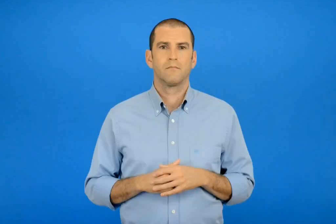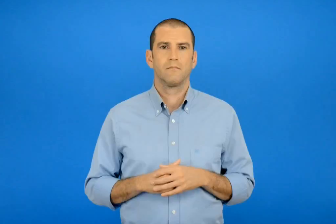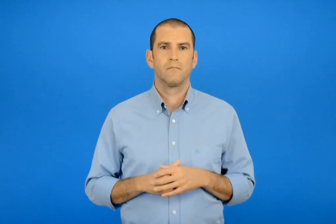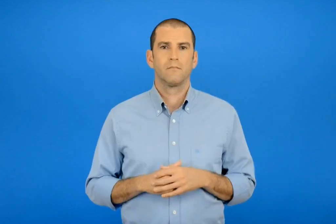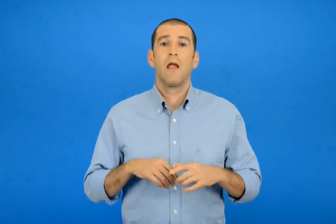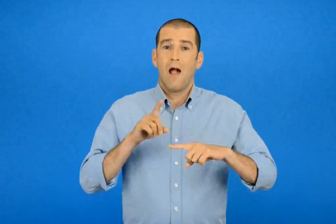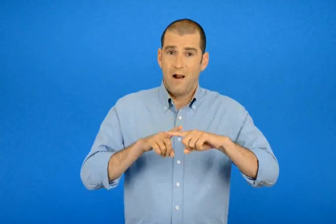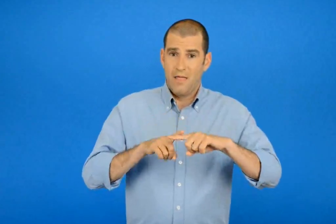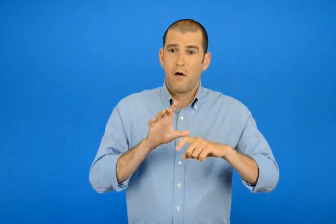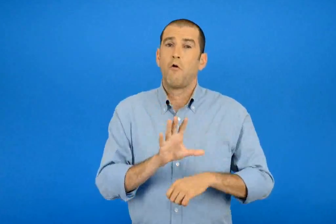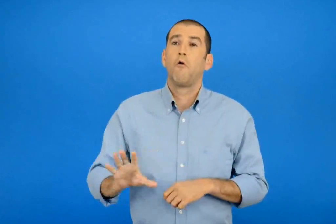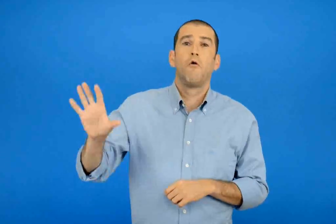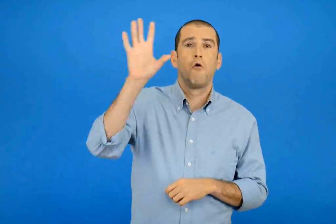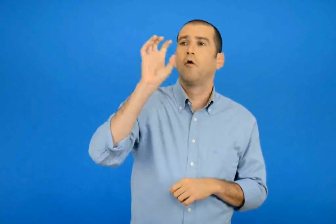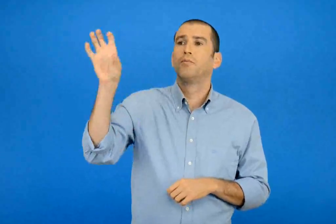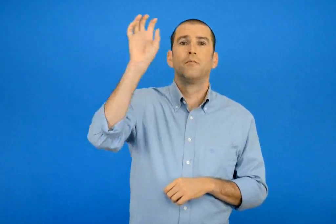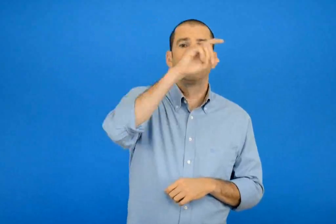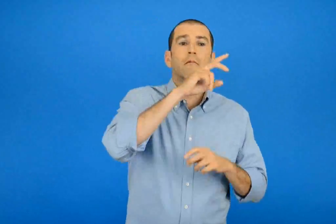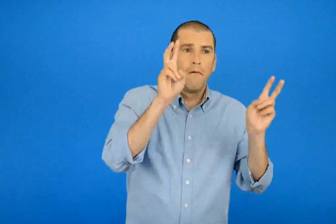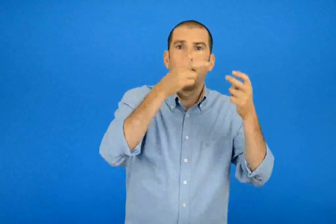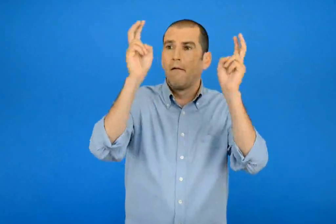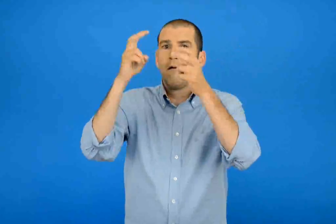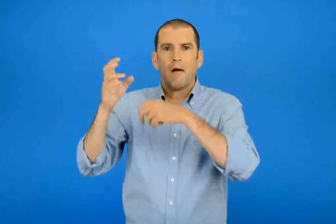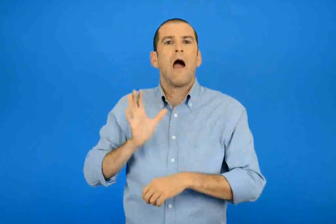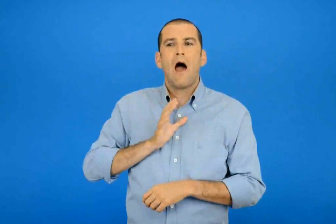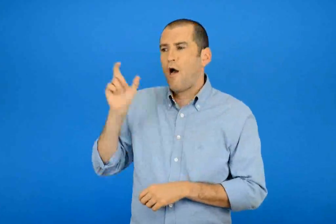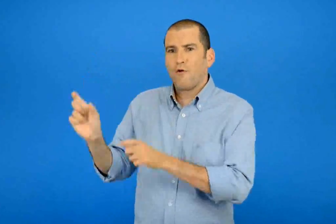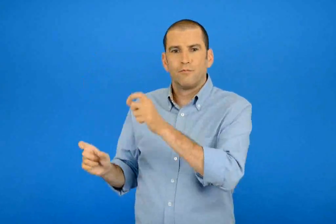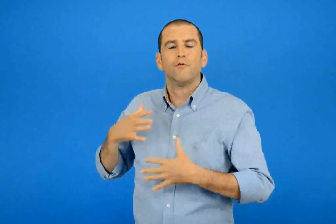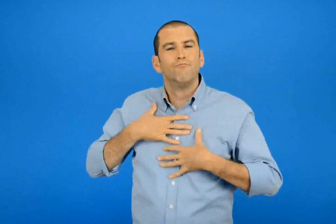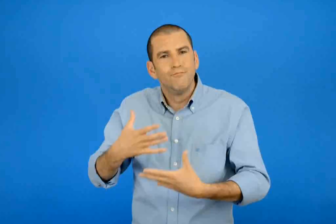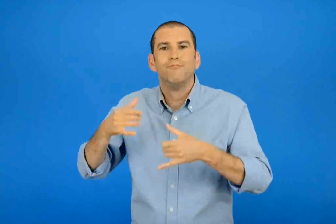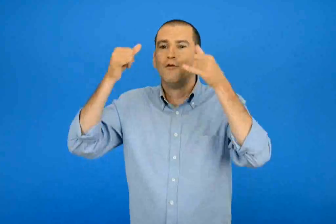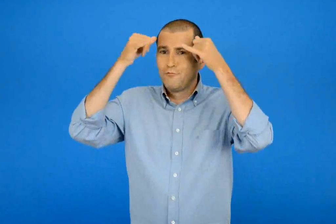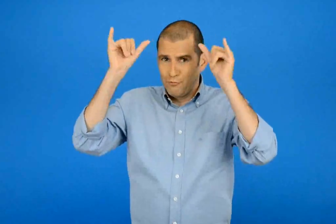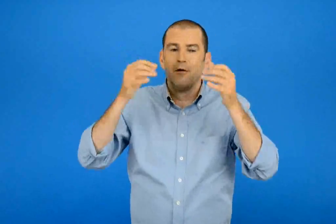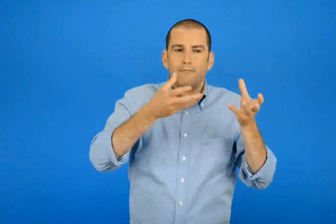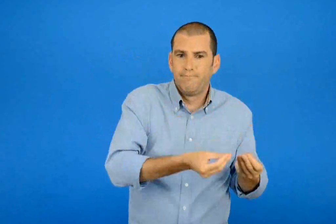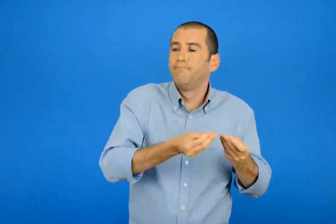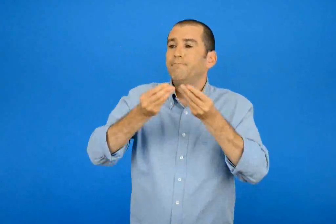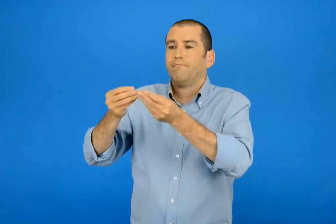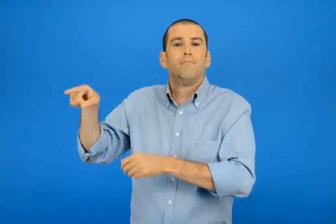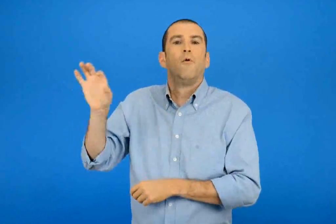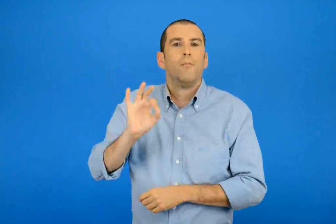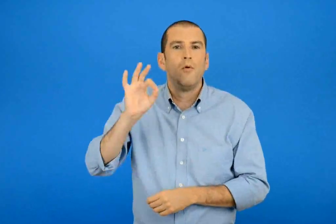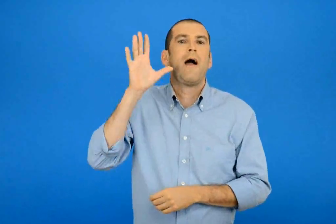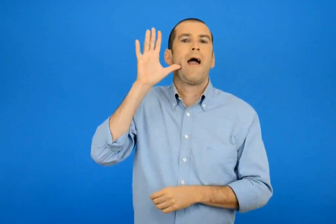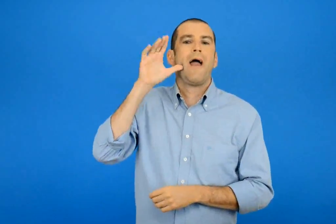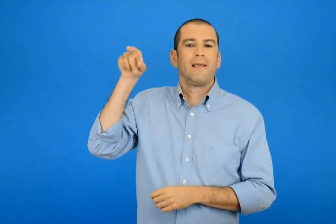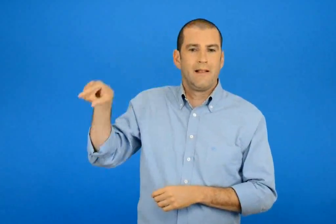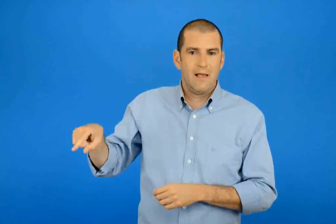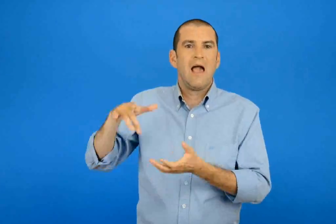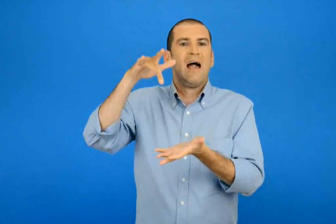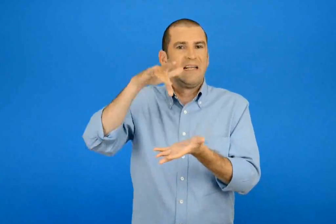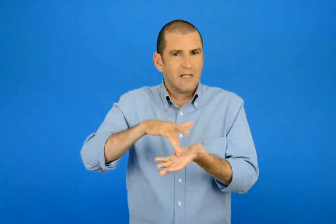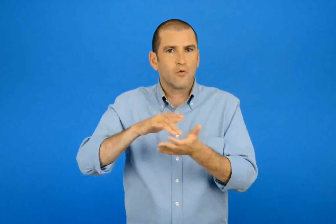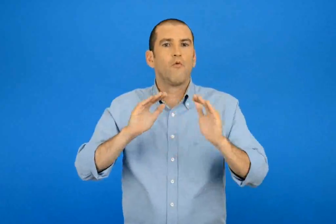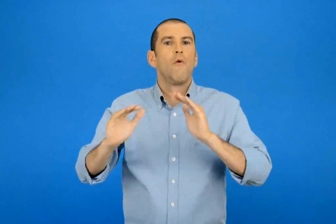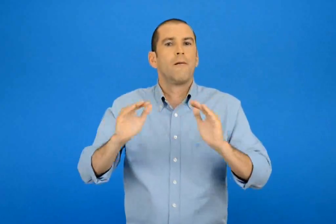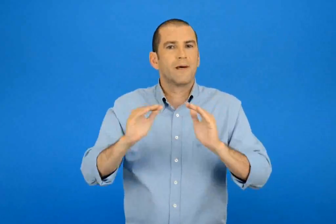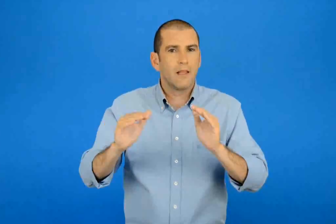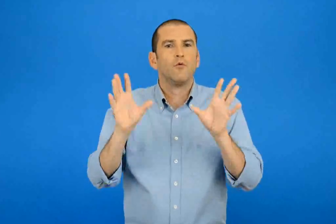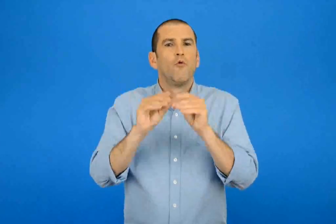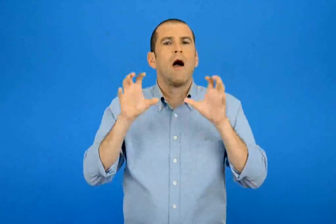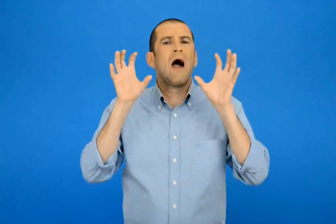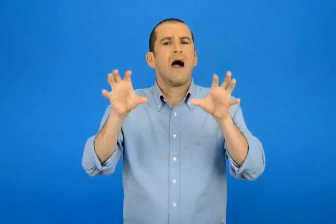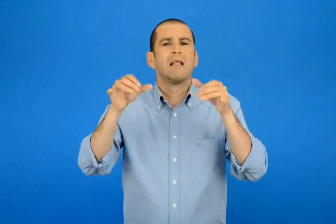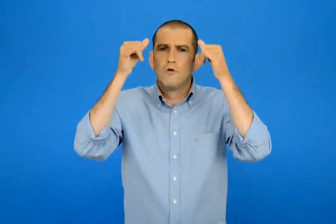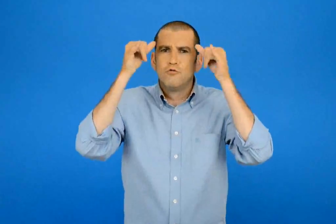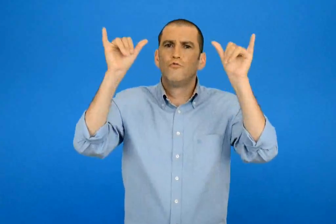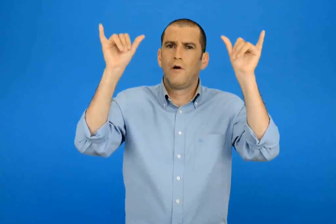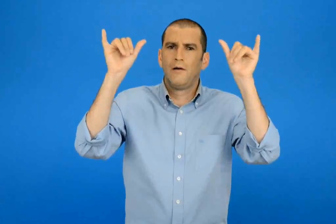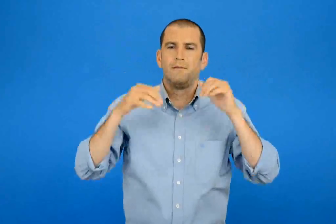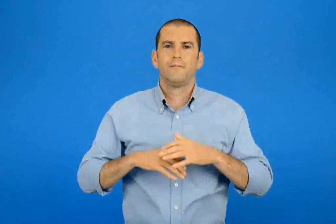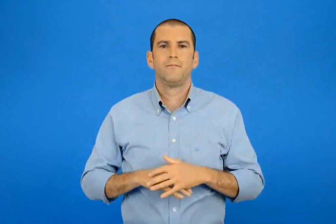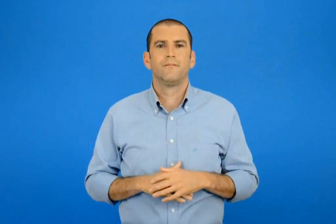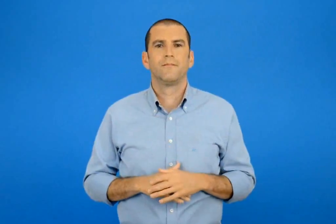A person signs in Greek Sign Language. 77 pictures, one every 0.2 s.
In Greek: βρέθηκαν σε διαφορά μέρη της ελλάδας από ανθρώπους που αγαπούν τα ζώα και παραδοθήκαν στο κέντρο περίθαλψης αγρίων ζωών στην αίγινα
